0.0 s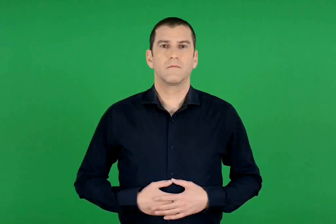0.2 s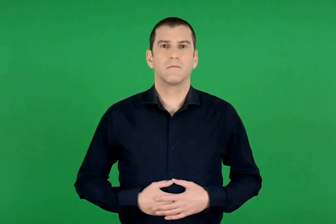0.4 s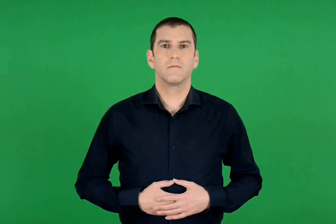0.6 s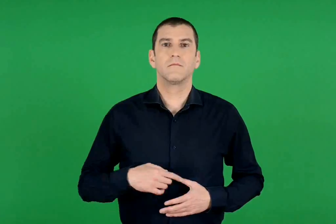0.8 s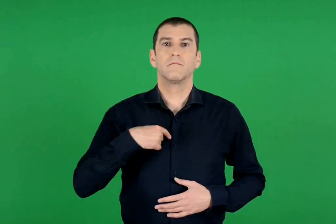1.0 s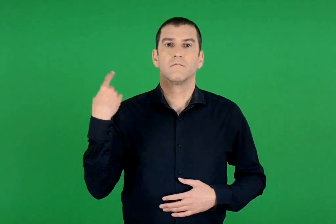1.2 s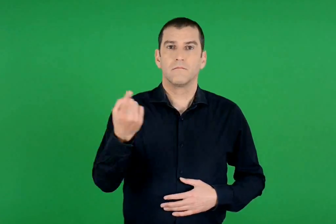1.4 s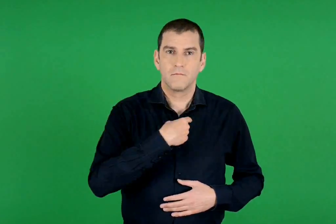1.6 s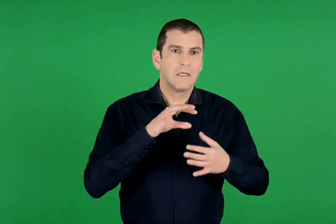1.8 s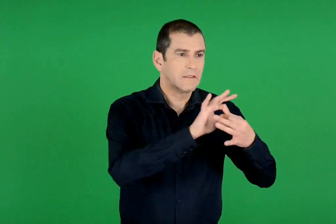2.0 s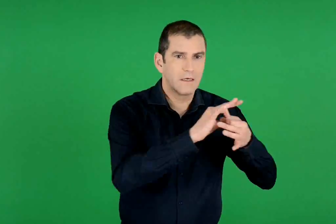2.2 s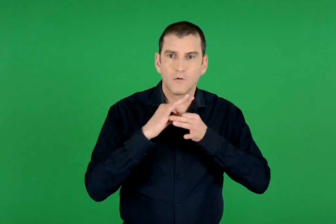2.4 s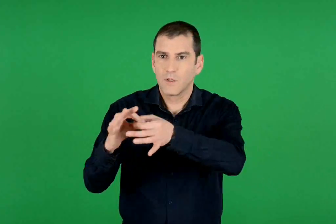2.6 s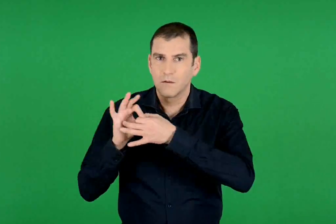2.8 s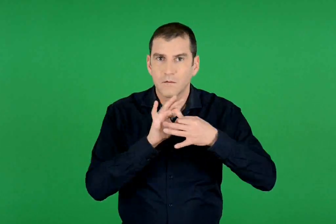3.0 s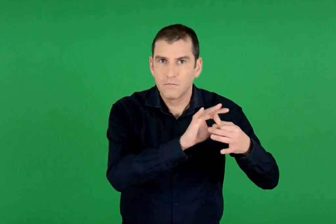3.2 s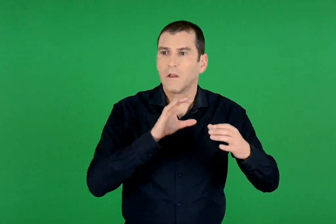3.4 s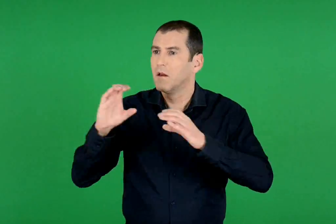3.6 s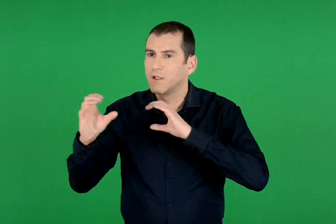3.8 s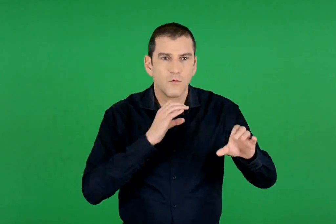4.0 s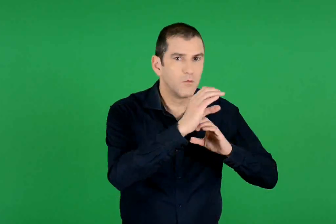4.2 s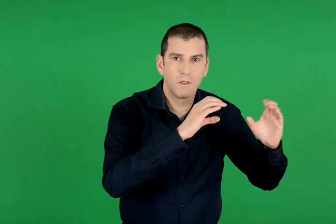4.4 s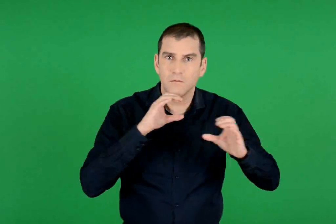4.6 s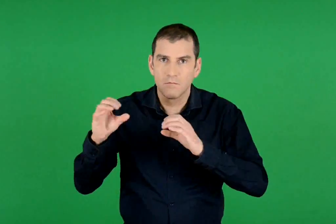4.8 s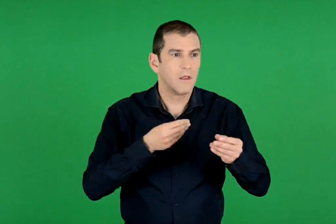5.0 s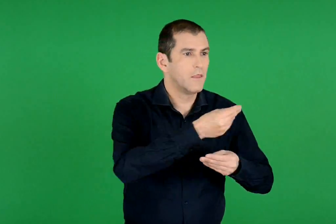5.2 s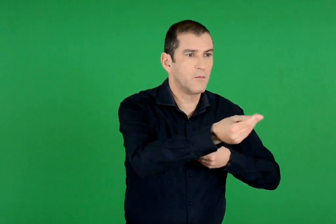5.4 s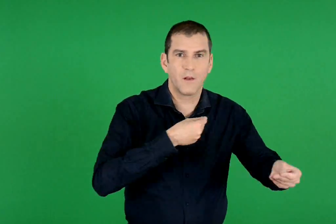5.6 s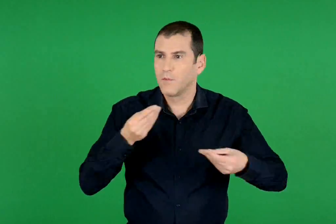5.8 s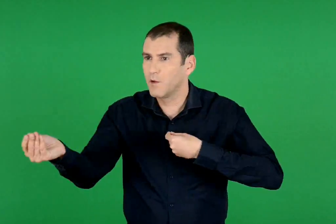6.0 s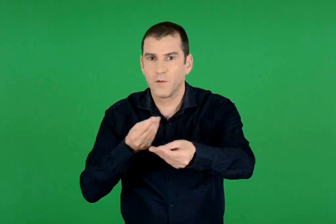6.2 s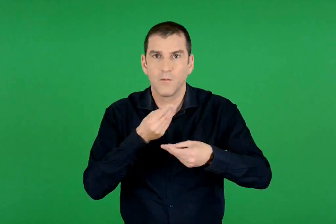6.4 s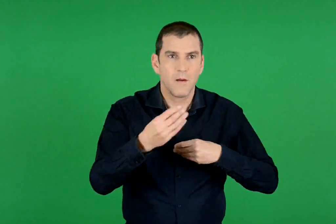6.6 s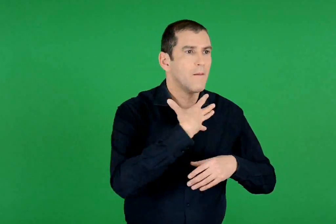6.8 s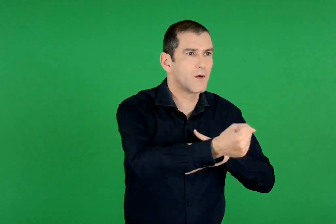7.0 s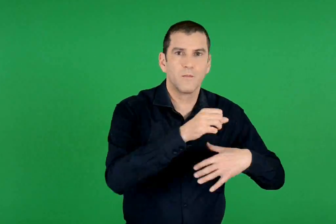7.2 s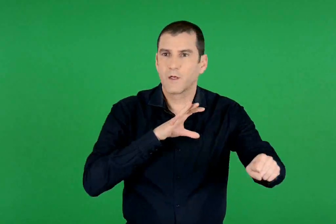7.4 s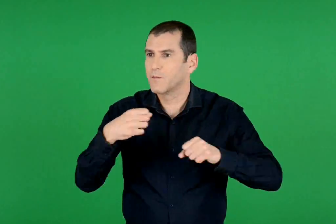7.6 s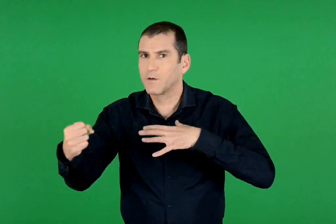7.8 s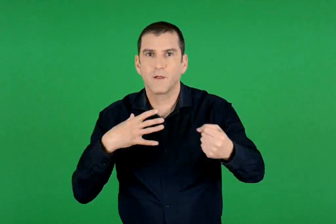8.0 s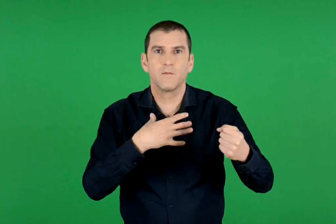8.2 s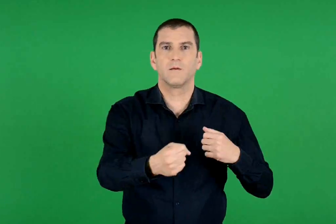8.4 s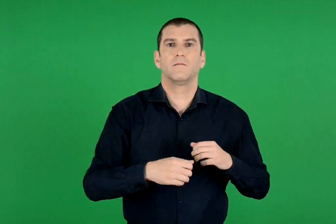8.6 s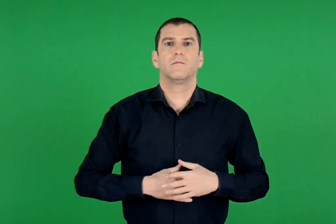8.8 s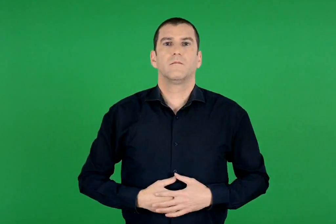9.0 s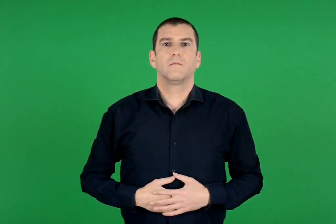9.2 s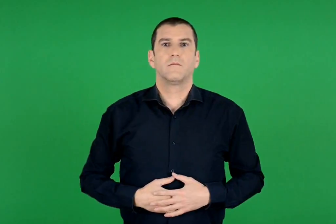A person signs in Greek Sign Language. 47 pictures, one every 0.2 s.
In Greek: συνεργαζόμαστε , επικοινωνούμε , δίνουμε , παίρνουμε
